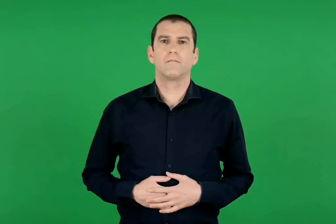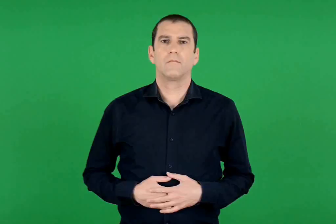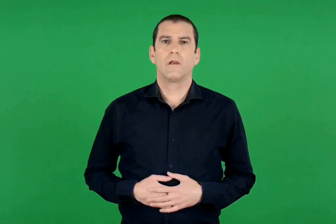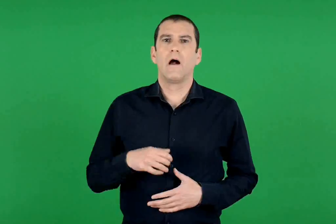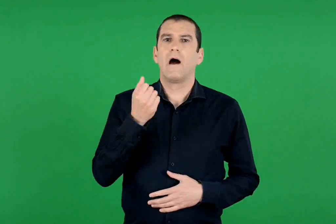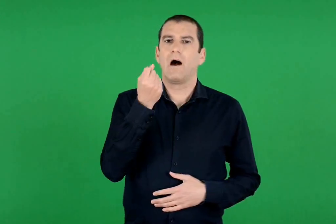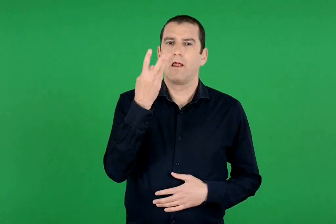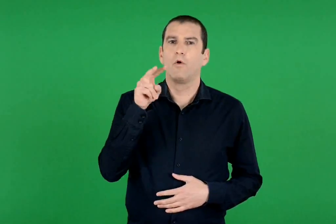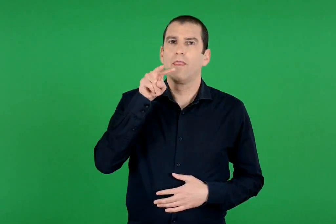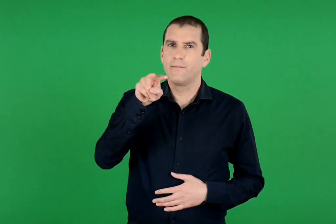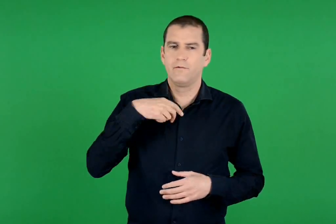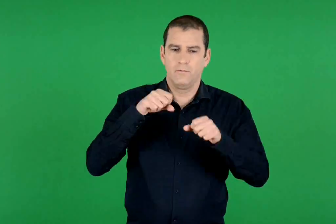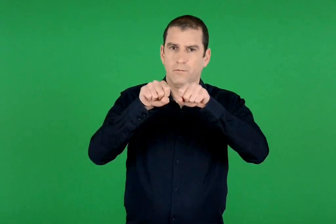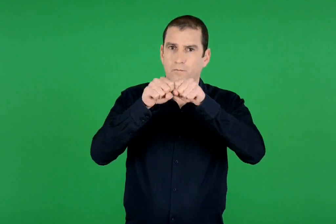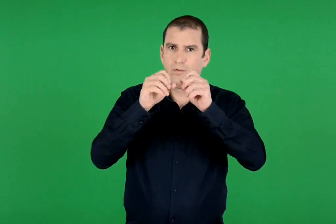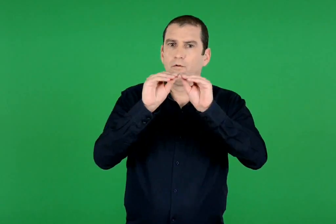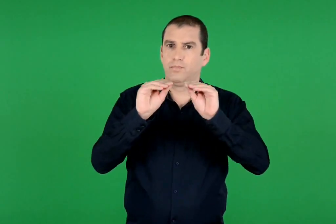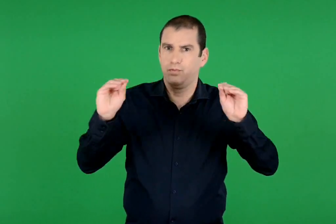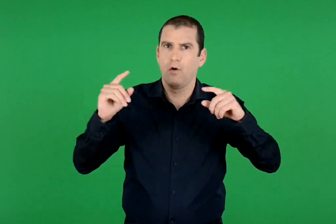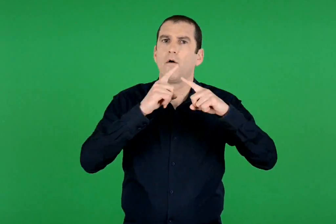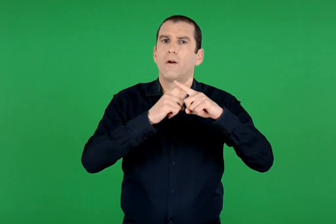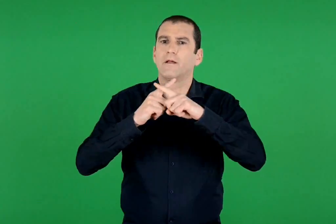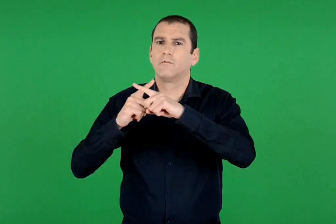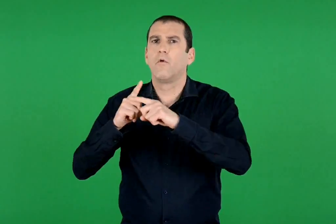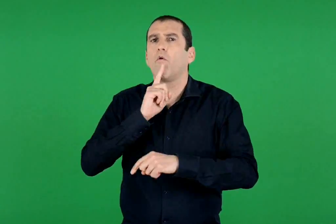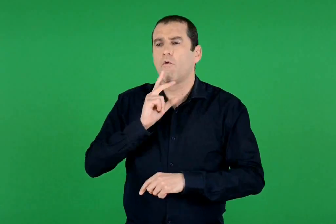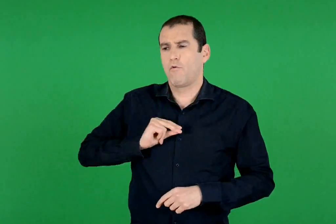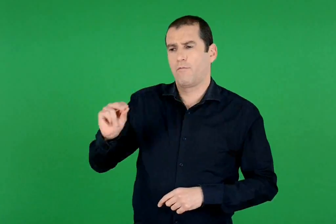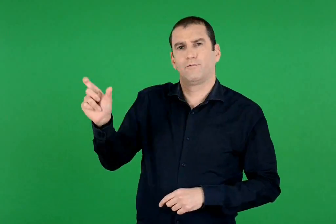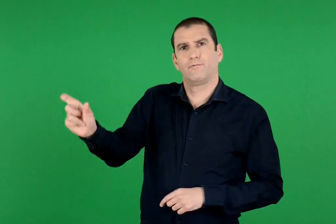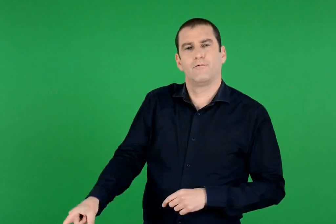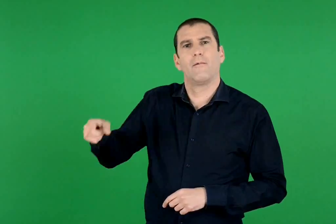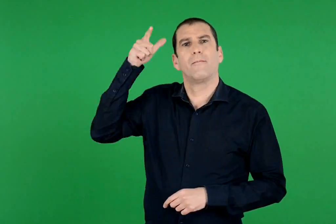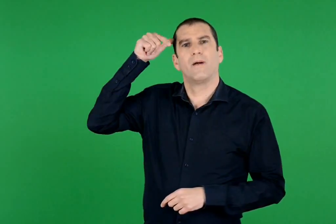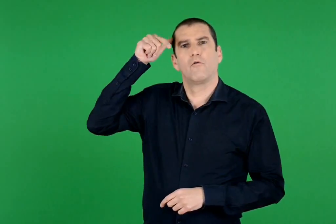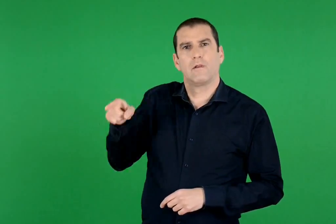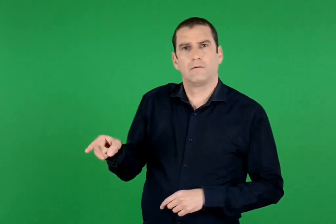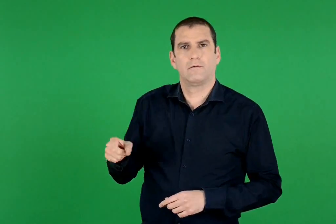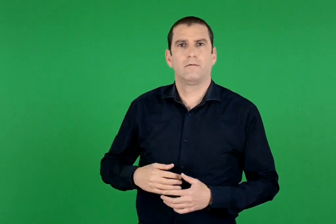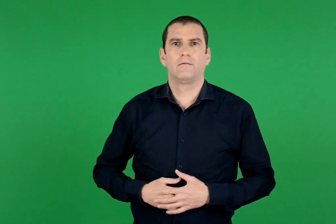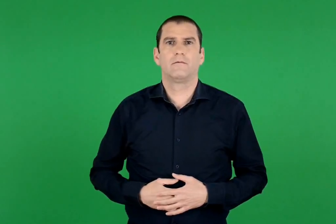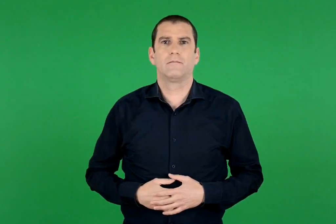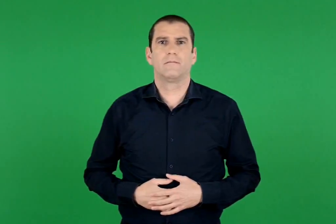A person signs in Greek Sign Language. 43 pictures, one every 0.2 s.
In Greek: αναλύω τον διψήφιο αριθμό και πολλαπλασιάζω όπως ο πυθαγόρας
